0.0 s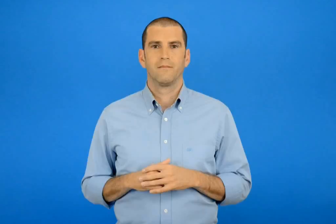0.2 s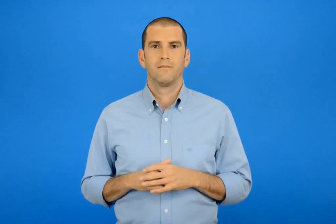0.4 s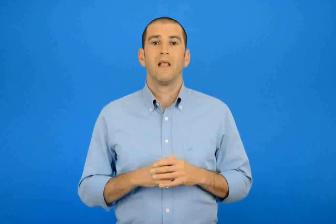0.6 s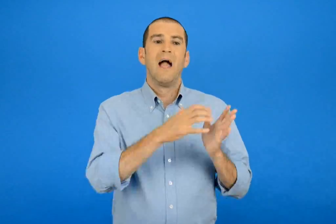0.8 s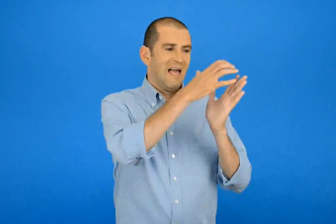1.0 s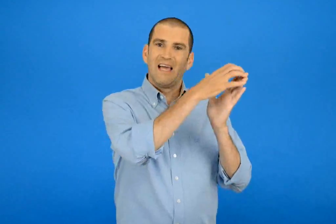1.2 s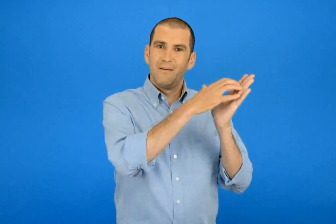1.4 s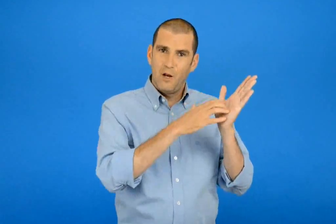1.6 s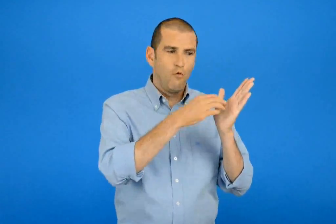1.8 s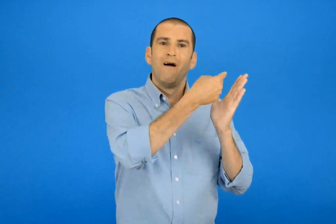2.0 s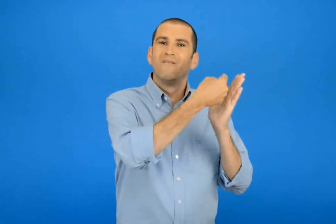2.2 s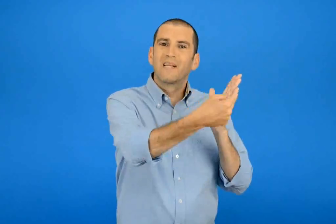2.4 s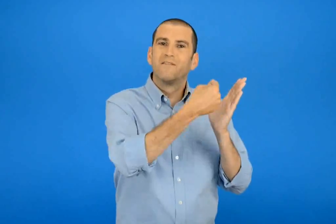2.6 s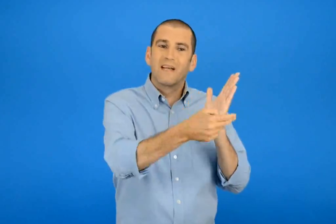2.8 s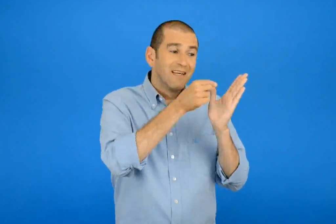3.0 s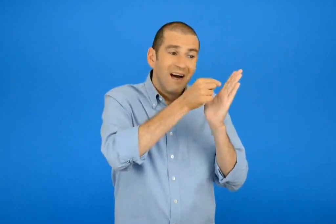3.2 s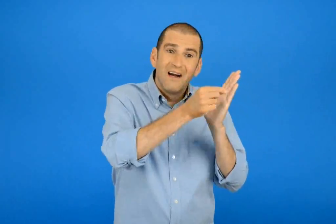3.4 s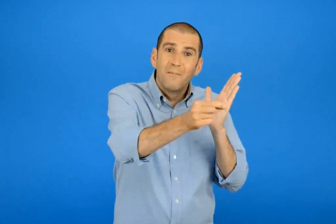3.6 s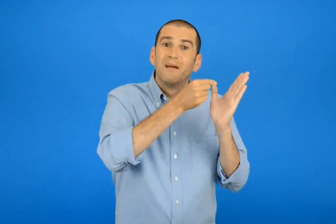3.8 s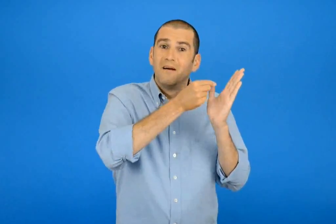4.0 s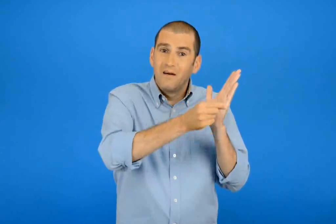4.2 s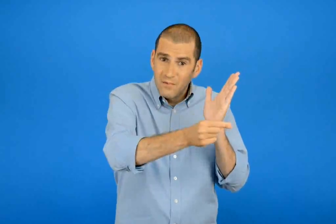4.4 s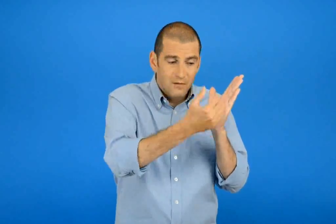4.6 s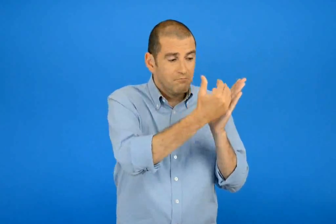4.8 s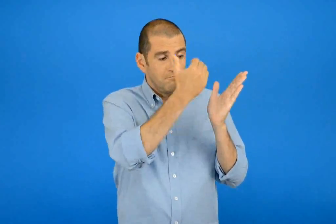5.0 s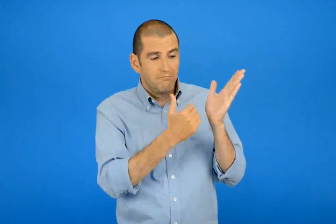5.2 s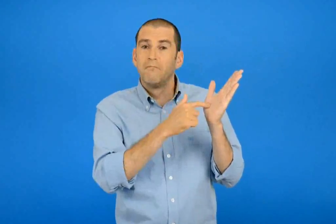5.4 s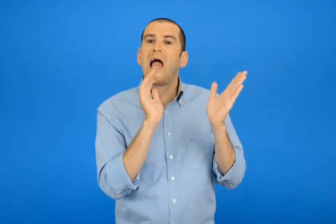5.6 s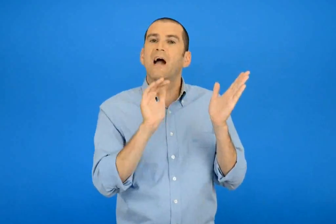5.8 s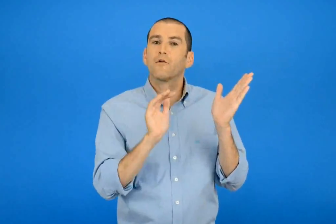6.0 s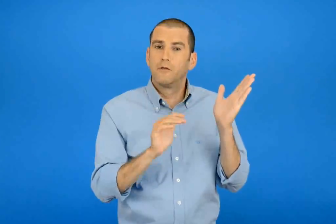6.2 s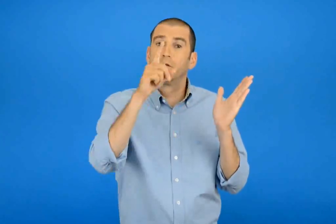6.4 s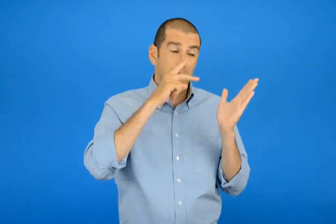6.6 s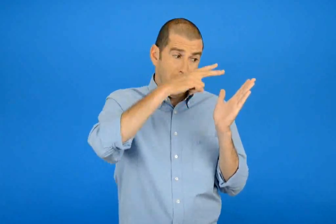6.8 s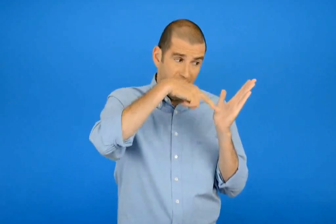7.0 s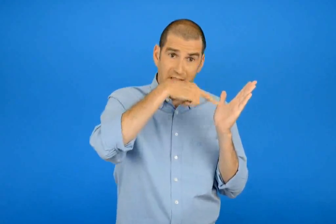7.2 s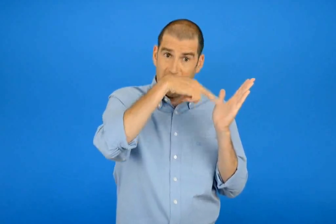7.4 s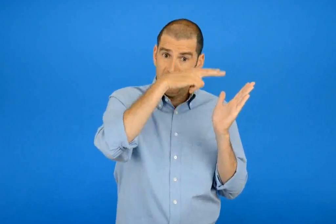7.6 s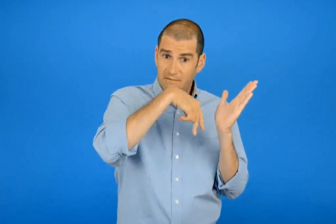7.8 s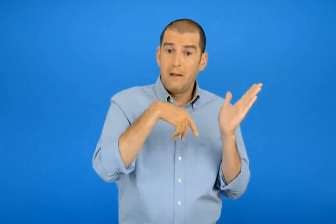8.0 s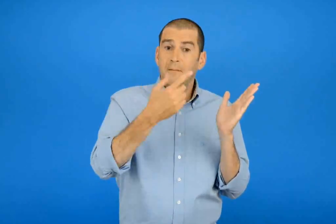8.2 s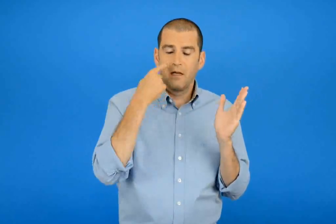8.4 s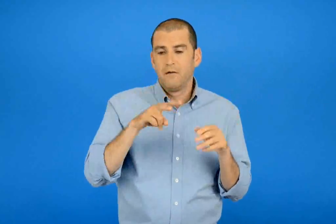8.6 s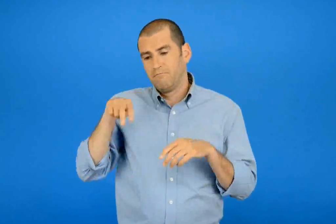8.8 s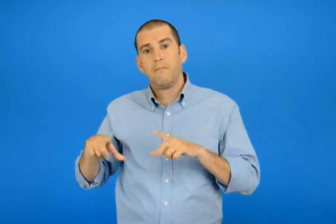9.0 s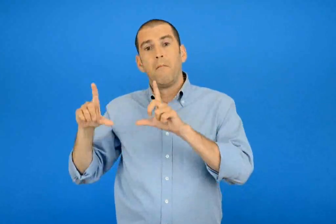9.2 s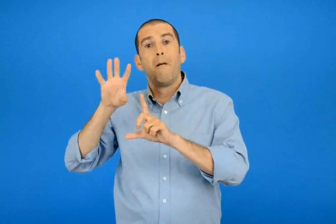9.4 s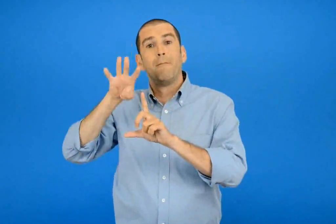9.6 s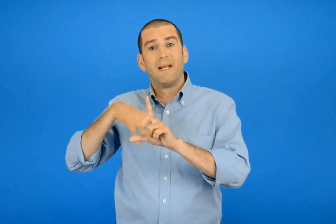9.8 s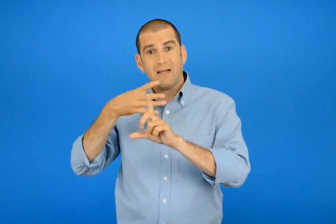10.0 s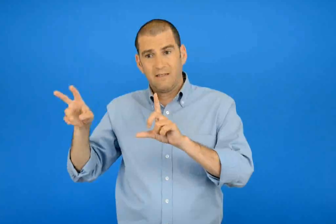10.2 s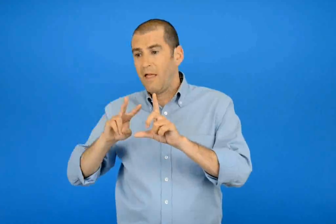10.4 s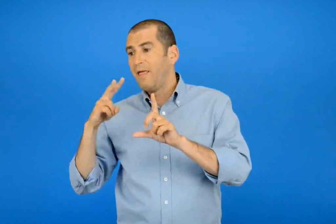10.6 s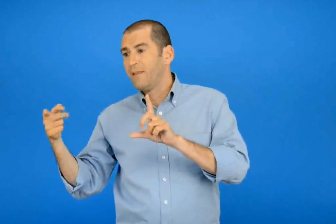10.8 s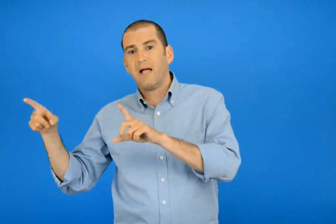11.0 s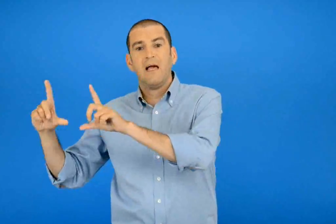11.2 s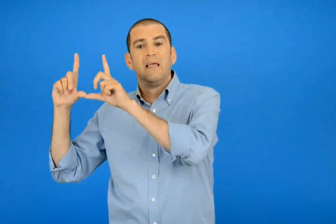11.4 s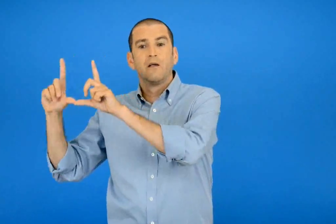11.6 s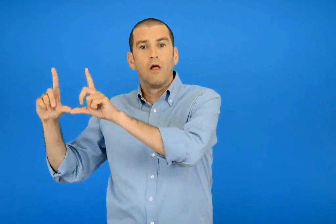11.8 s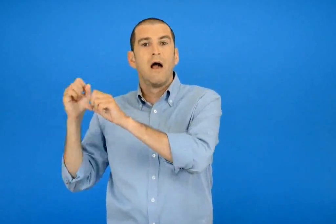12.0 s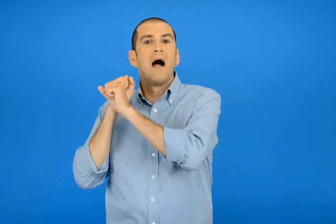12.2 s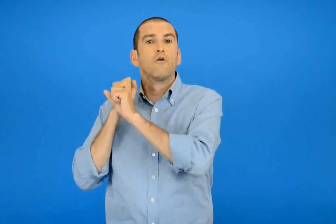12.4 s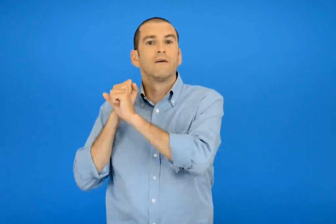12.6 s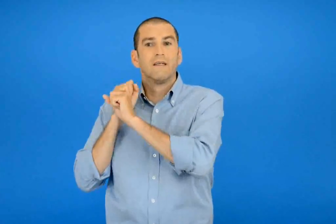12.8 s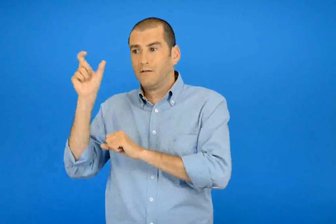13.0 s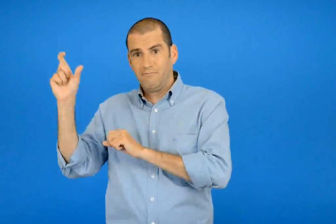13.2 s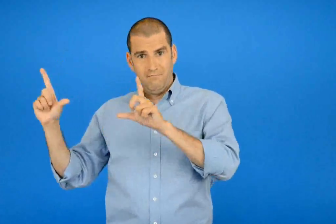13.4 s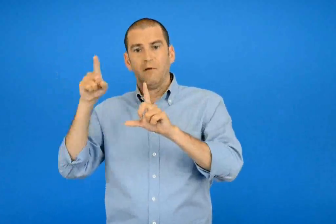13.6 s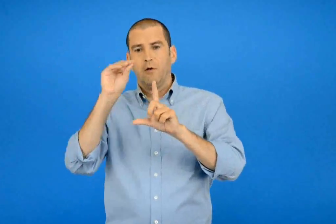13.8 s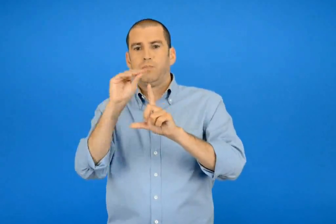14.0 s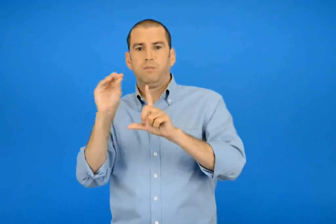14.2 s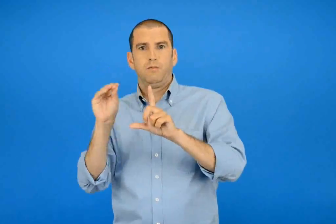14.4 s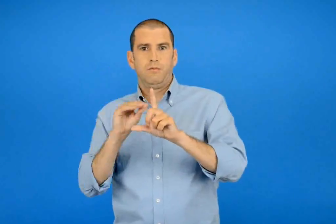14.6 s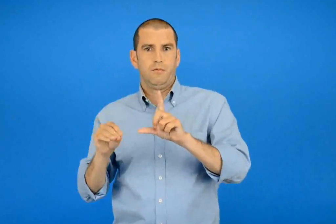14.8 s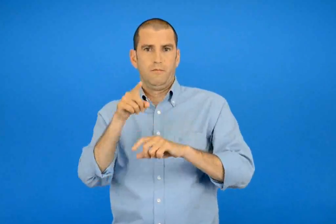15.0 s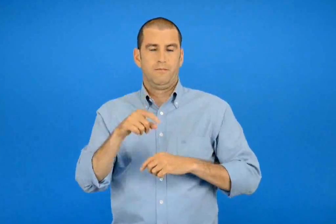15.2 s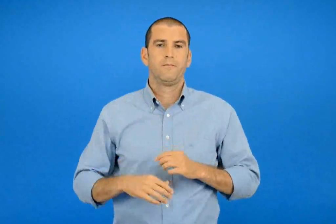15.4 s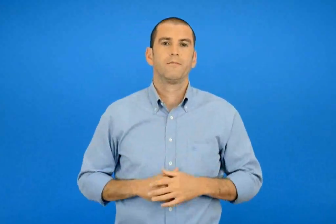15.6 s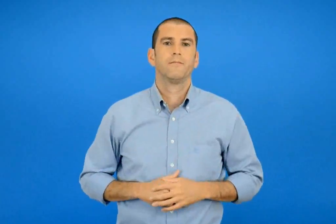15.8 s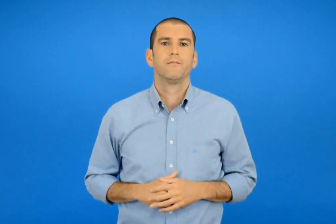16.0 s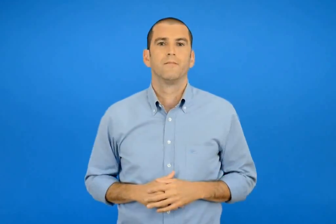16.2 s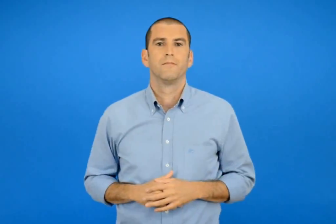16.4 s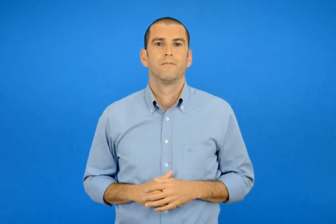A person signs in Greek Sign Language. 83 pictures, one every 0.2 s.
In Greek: διάβασε προσεκτικά τις υπογραμμισμένες φράσεις και τις ερωτήσεις που ακολουθούν παρατήρησε την εικόνα του αϊ βασίλη και συμπλήρωσε τον παρακάτω πίνακα
